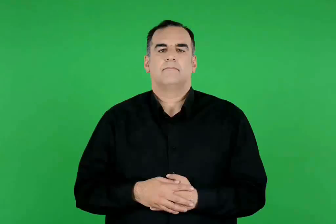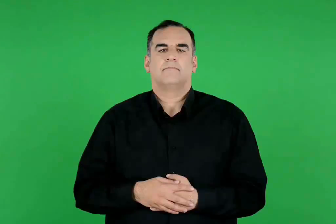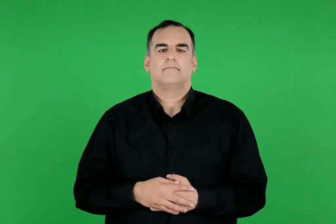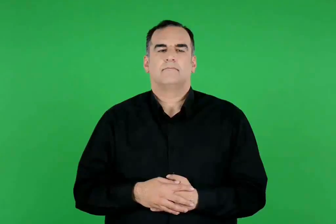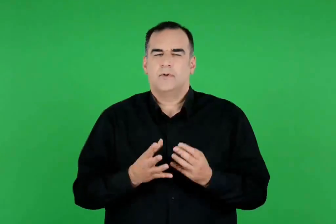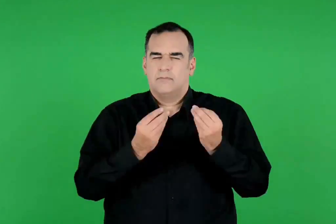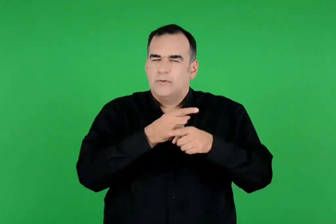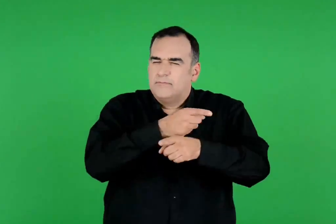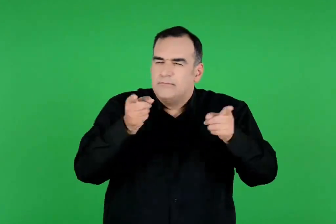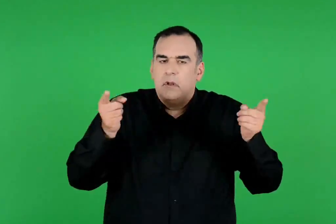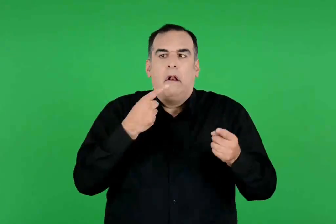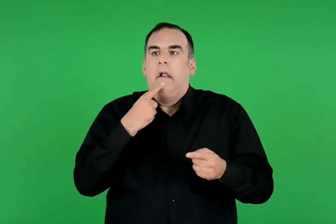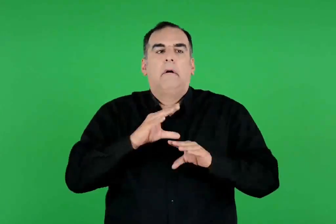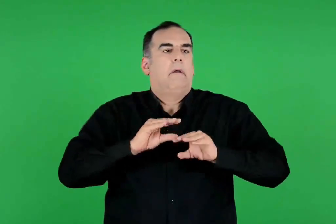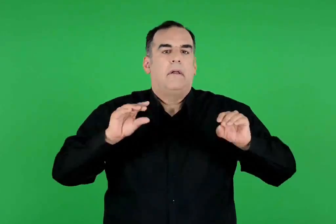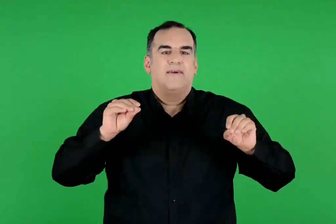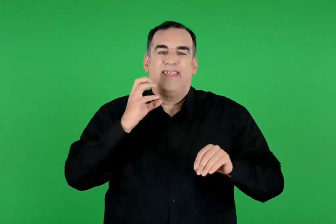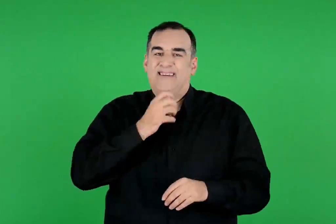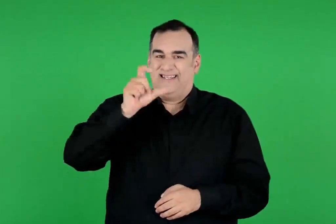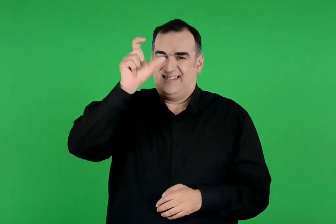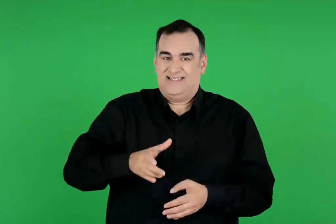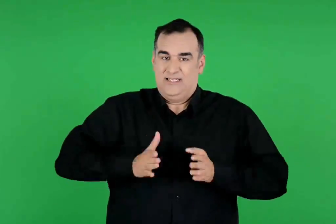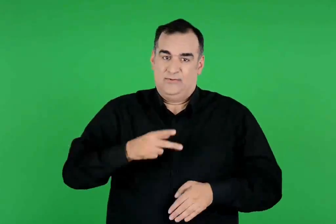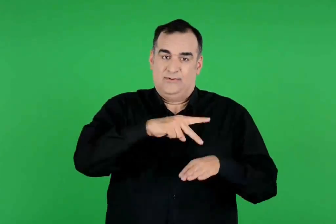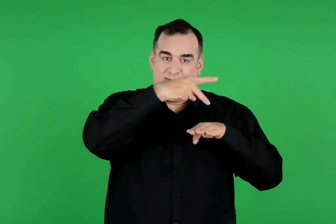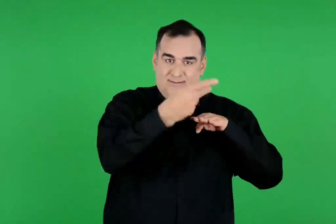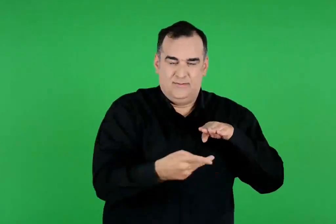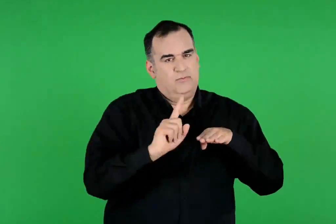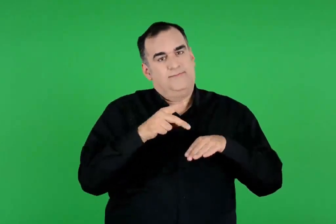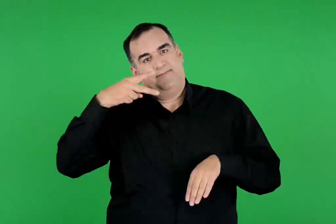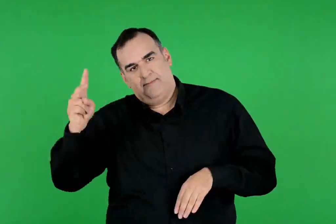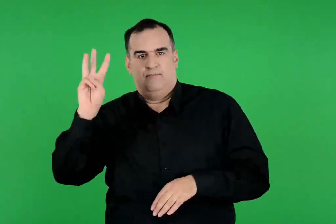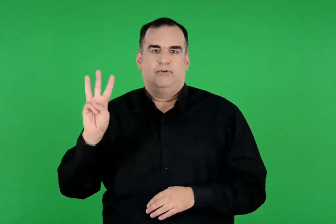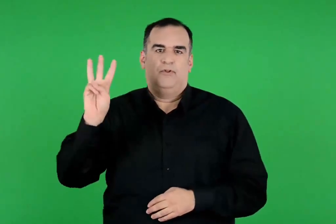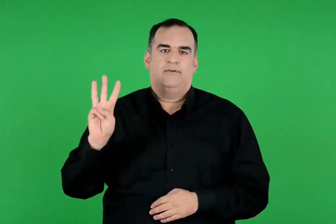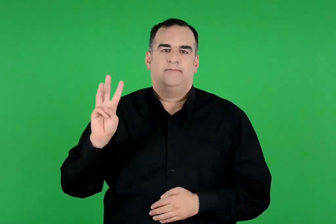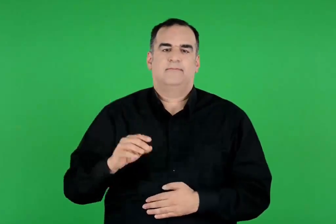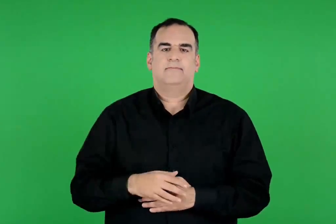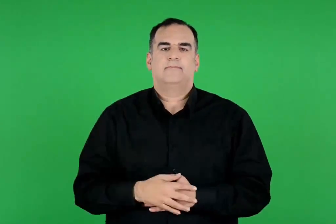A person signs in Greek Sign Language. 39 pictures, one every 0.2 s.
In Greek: πολλοί λένε πως ο θησέας δεν ήταν γιος του αιγέα , αλλά του ποσειδώνα
